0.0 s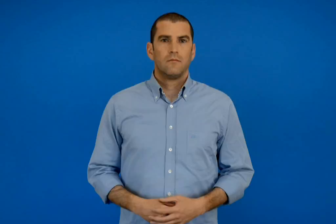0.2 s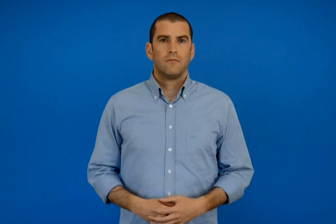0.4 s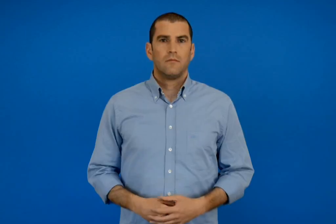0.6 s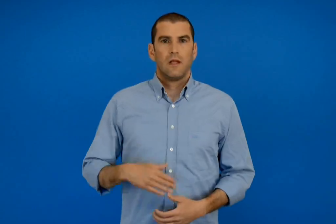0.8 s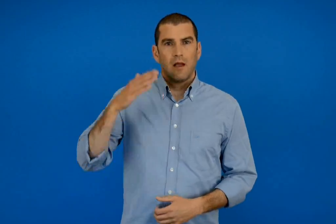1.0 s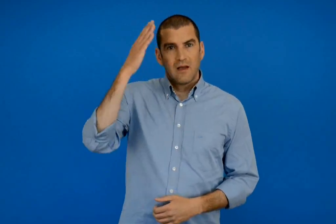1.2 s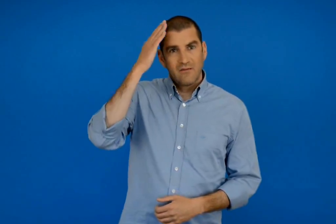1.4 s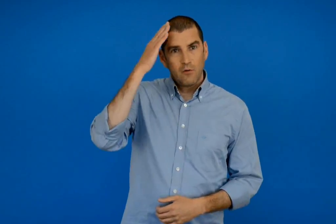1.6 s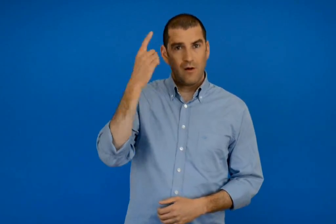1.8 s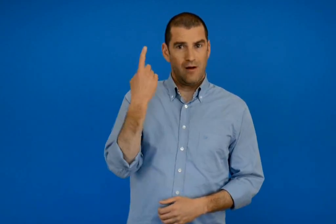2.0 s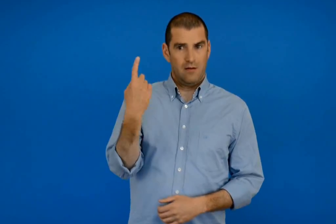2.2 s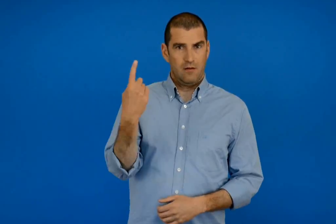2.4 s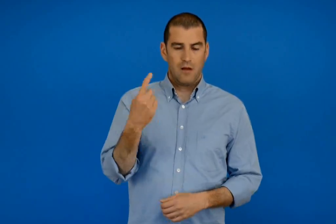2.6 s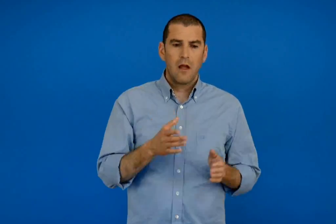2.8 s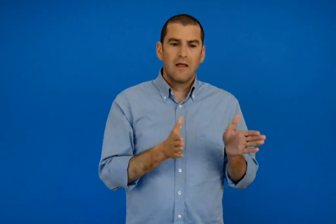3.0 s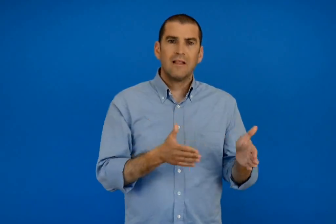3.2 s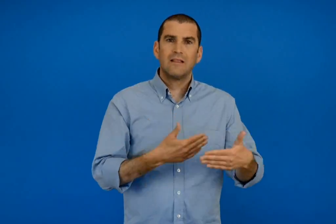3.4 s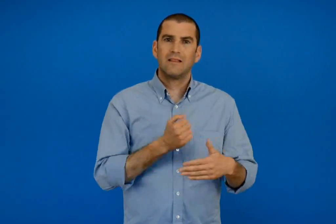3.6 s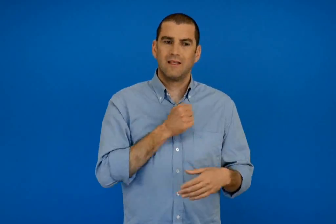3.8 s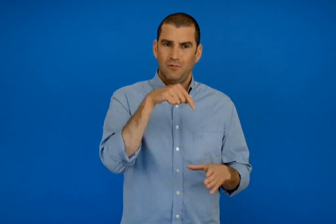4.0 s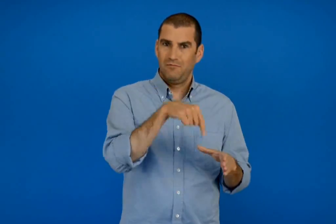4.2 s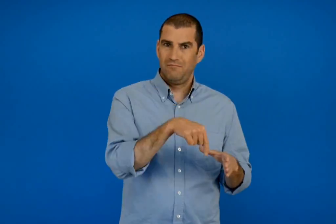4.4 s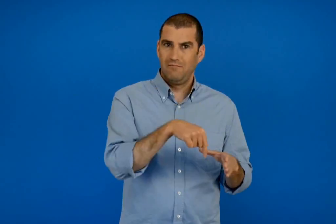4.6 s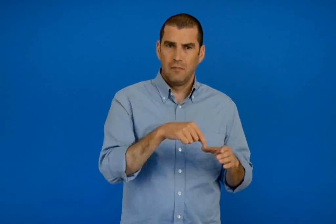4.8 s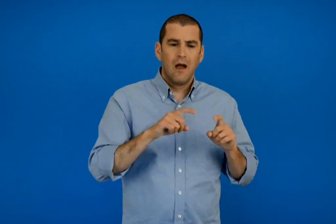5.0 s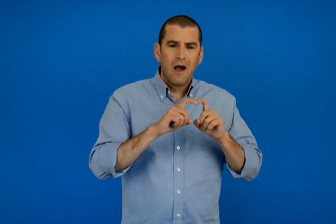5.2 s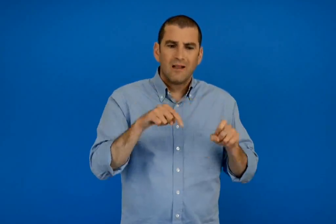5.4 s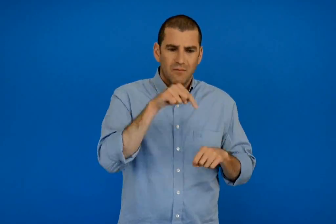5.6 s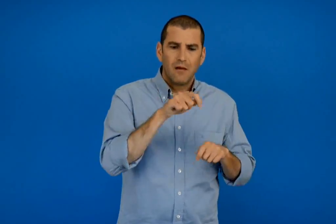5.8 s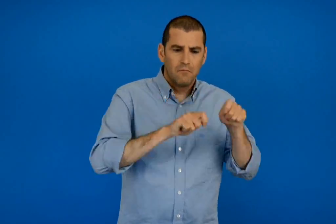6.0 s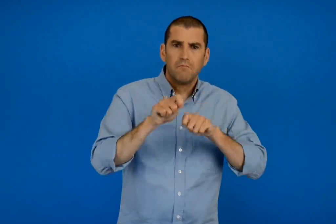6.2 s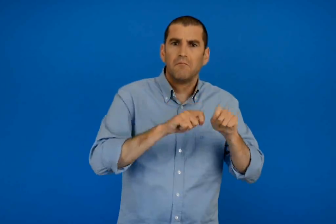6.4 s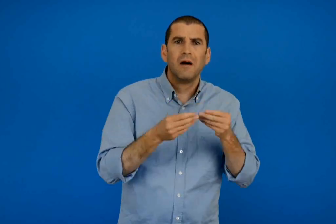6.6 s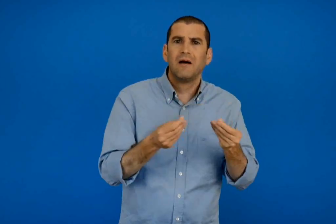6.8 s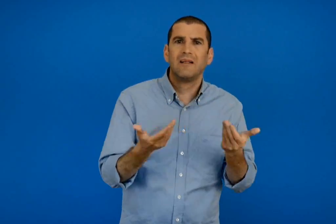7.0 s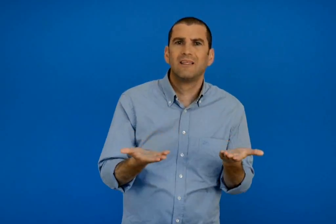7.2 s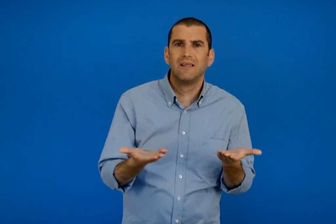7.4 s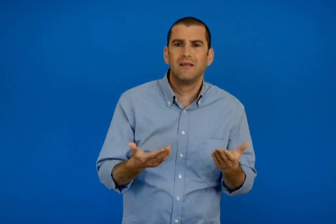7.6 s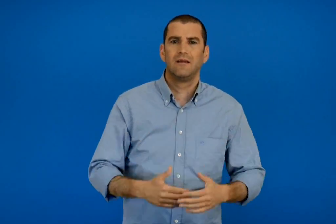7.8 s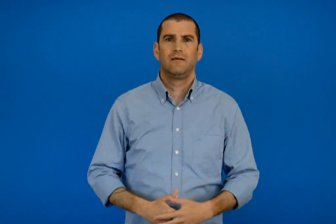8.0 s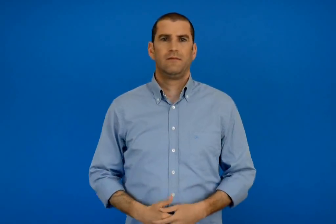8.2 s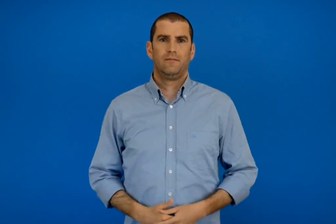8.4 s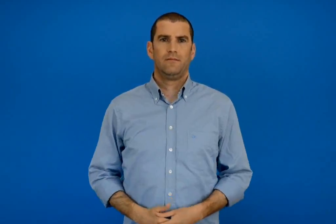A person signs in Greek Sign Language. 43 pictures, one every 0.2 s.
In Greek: κεφάλαιο 1 από τι είναι φτιαγμένα τα αντικείμενα στην τάξη µου ;
